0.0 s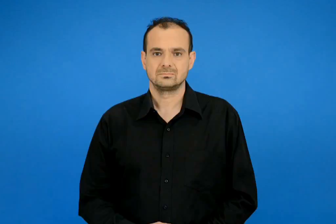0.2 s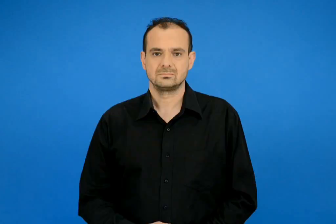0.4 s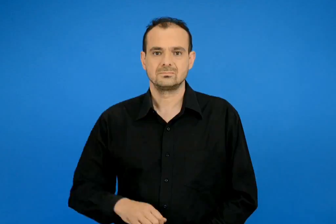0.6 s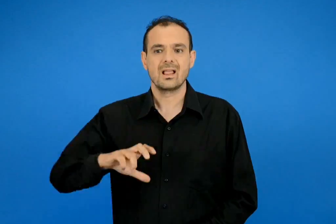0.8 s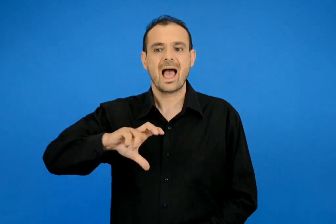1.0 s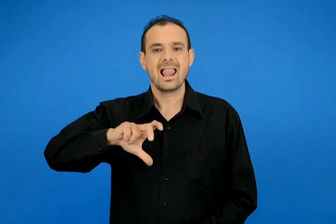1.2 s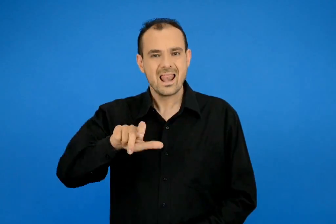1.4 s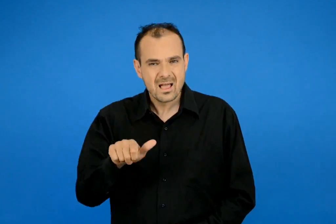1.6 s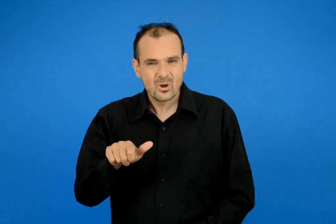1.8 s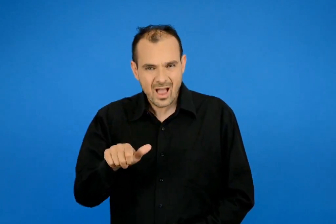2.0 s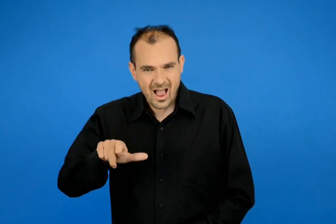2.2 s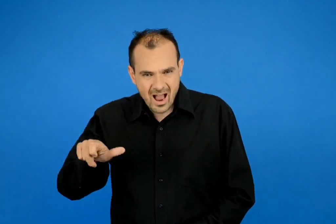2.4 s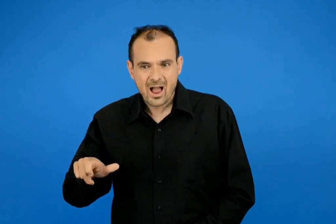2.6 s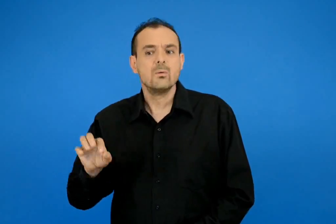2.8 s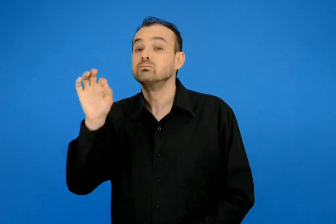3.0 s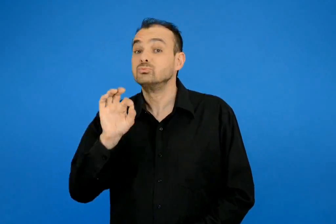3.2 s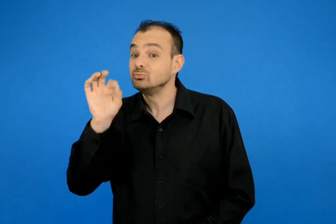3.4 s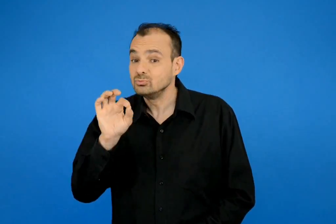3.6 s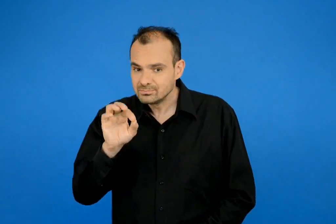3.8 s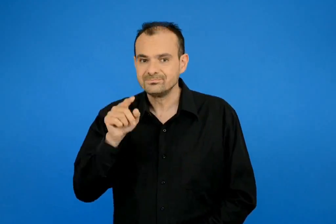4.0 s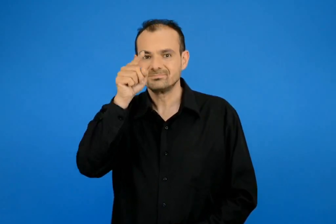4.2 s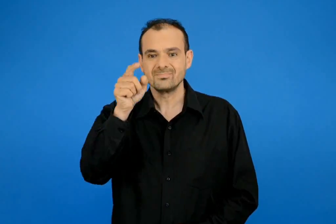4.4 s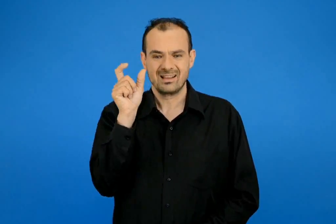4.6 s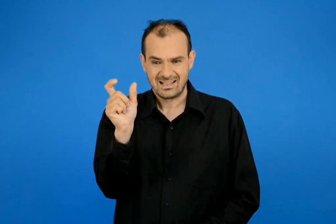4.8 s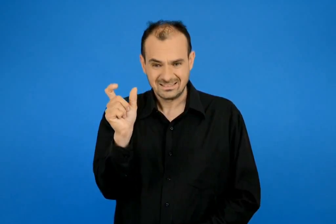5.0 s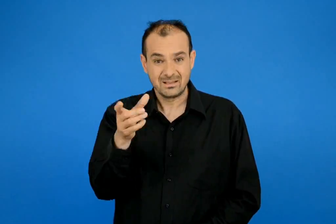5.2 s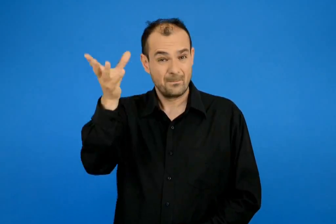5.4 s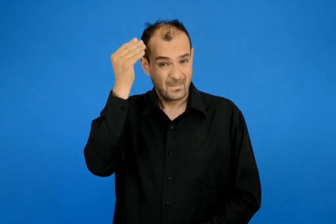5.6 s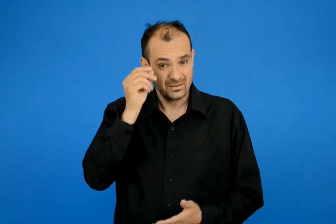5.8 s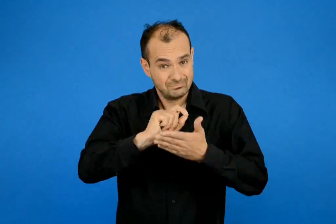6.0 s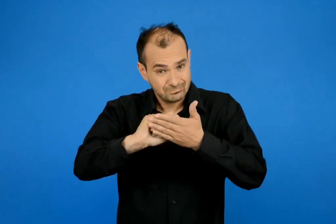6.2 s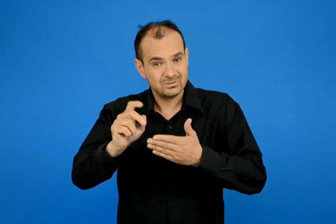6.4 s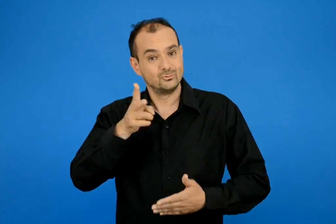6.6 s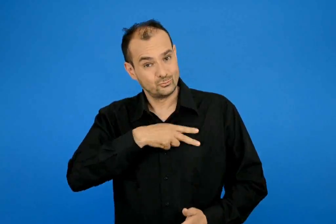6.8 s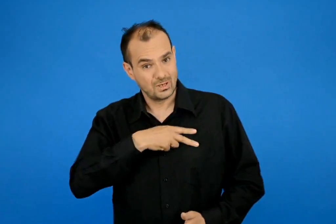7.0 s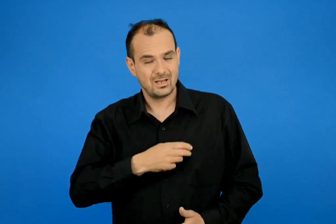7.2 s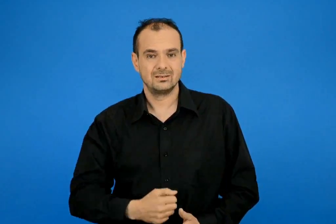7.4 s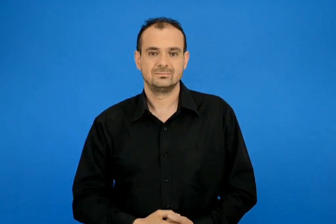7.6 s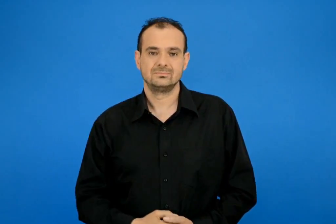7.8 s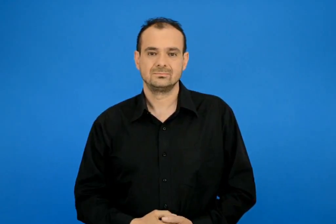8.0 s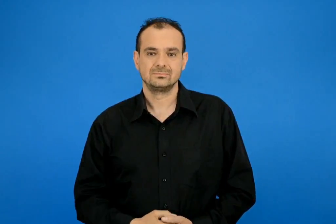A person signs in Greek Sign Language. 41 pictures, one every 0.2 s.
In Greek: μαθέ να γράφεις σωστά που είναι τα λεμόνια
